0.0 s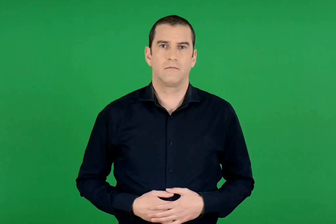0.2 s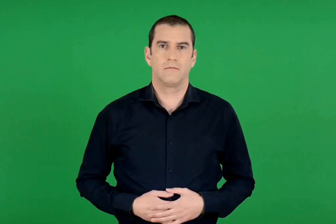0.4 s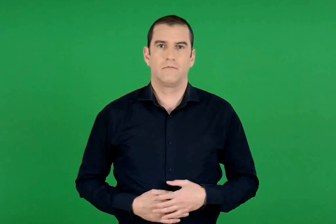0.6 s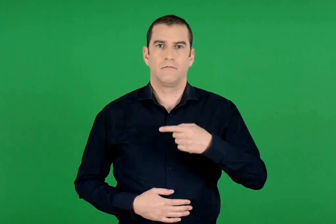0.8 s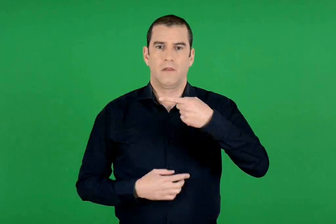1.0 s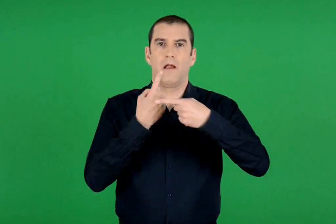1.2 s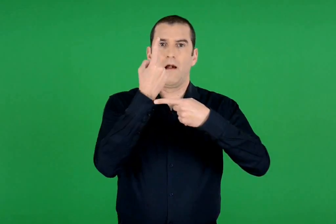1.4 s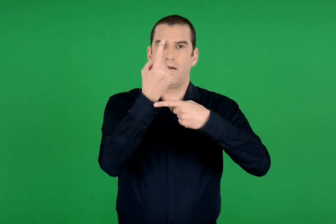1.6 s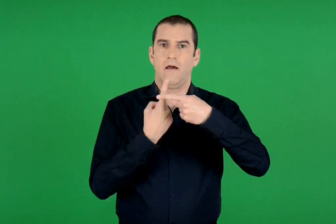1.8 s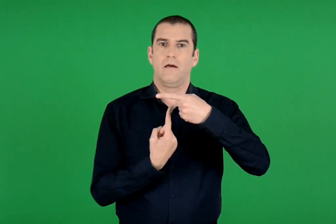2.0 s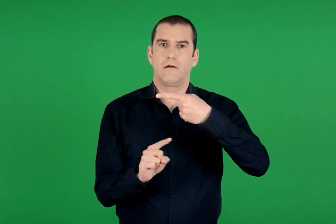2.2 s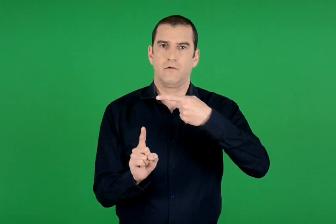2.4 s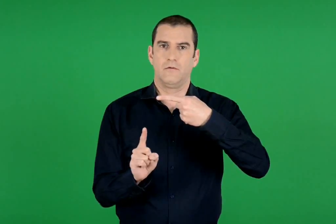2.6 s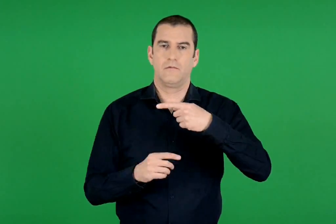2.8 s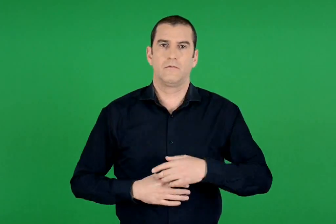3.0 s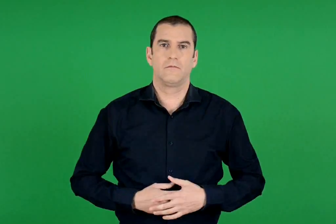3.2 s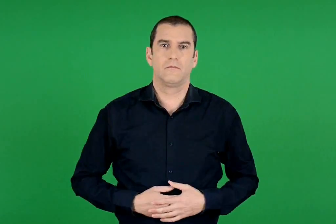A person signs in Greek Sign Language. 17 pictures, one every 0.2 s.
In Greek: εκατοστά
